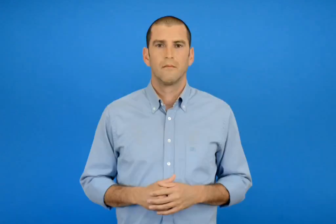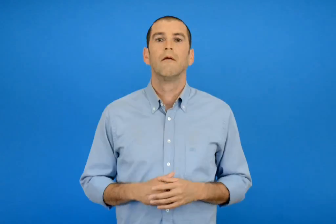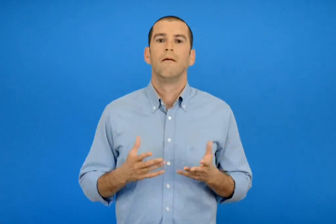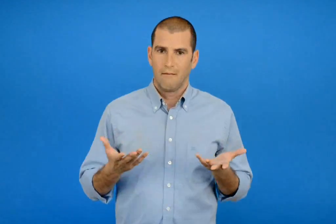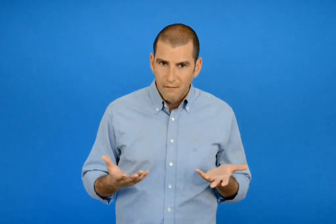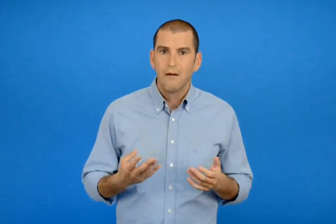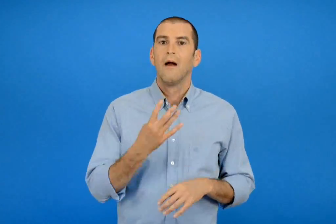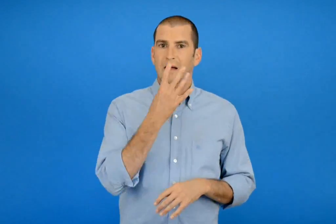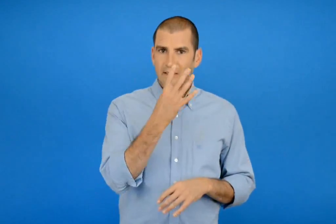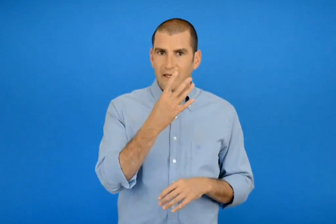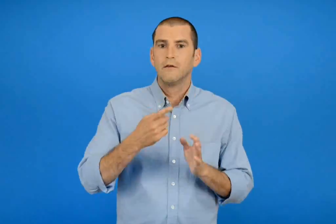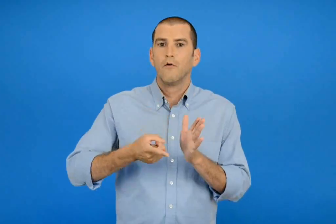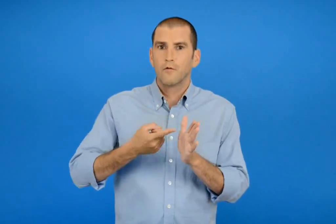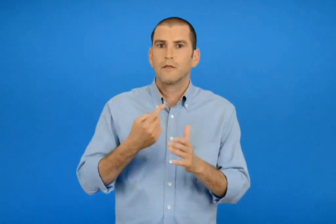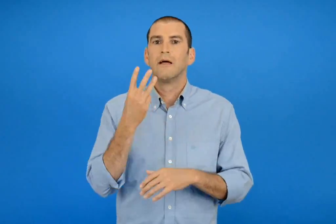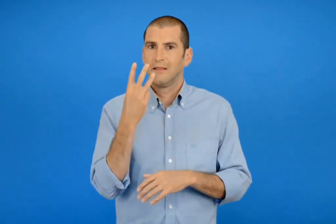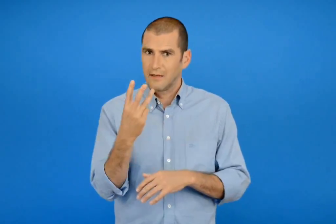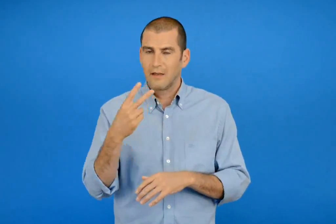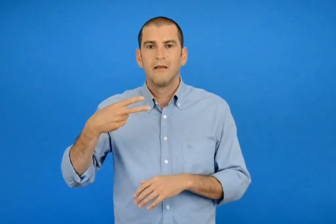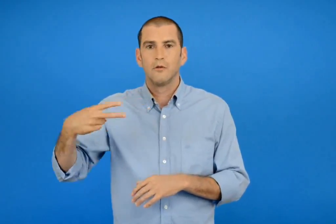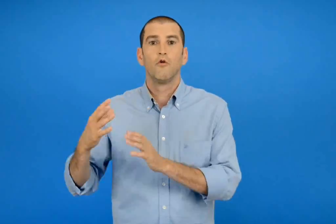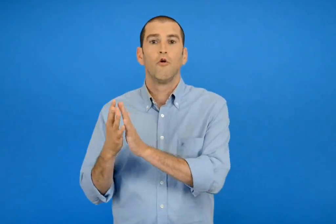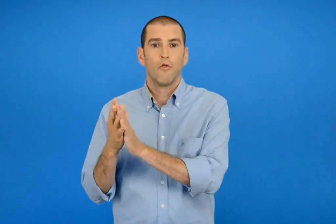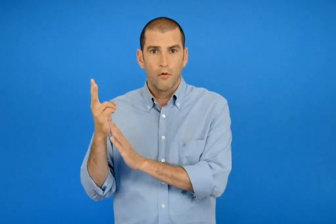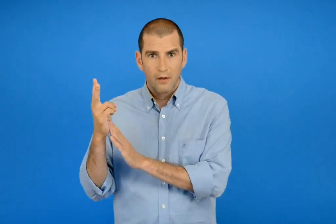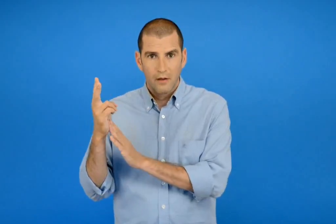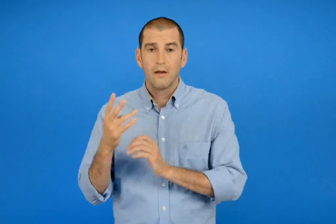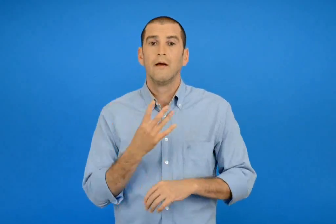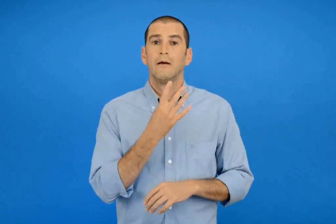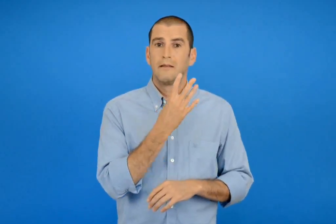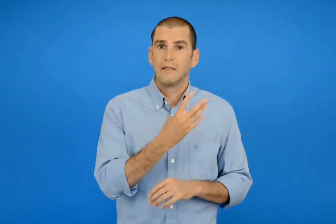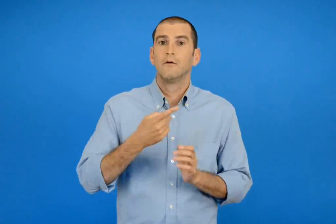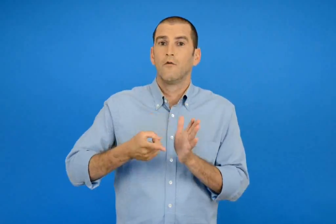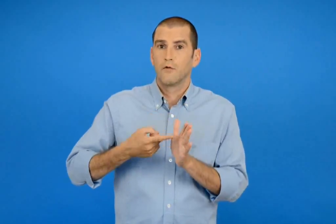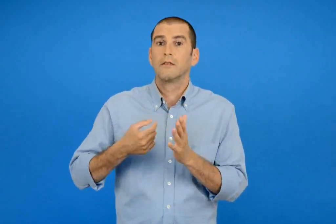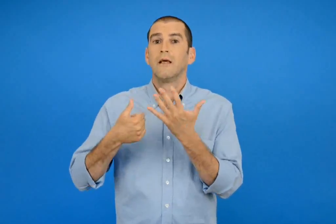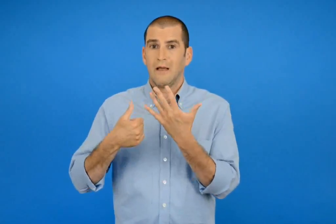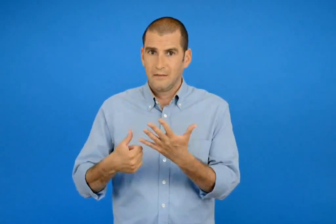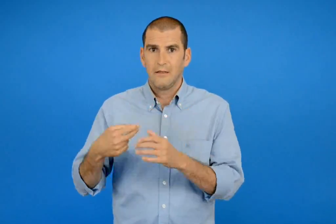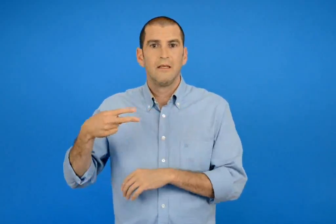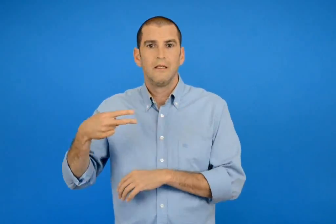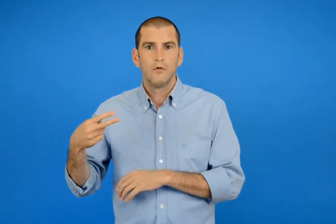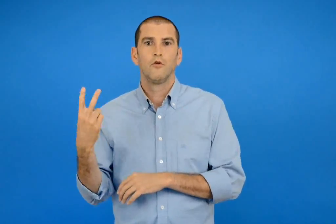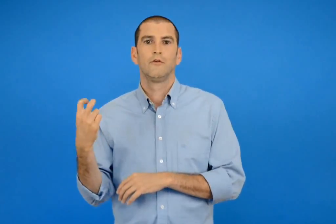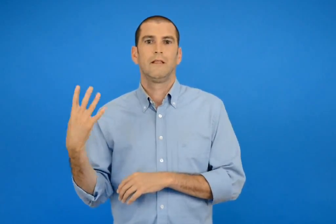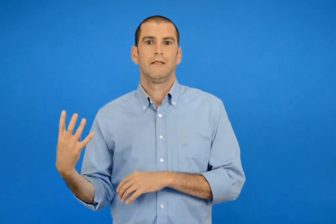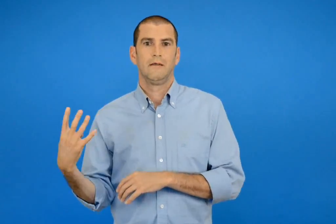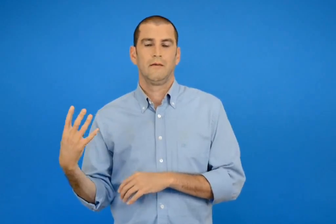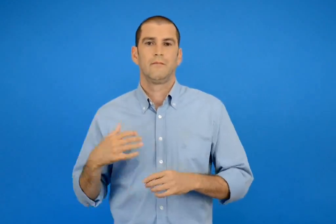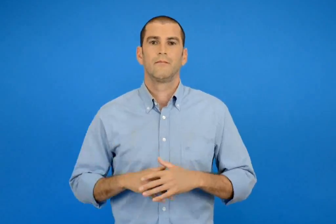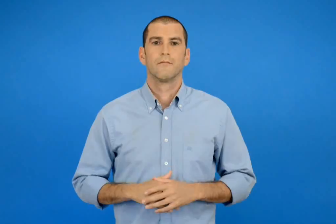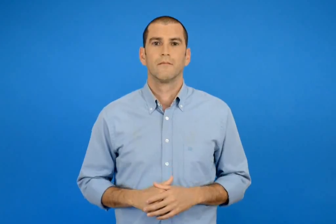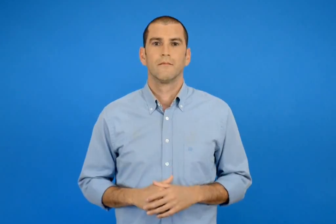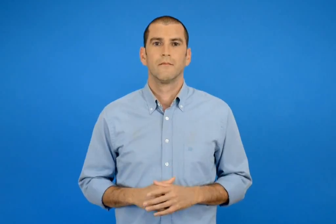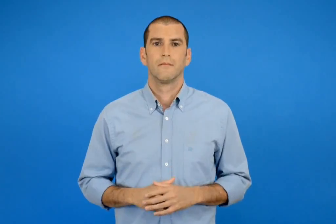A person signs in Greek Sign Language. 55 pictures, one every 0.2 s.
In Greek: δηλαδή 4 x 3 = 12 4 x 6 = 24
